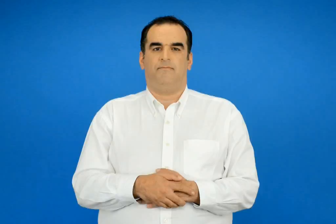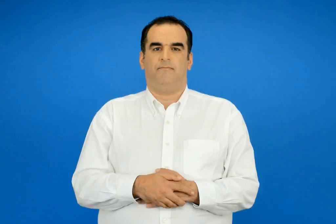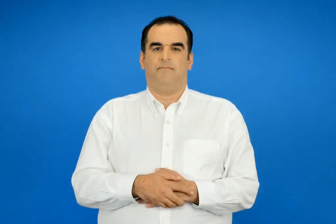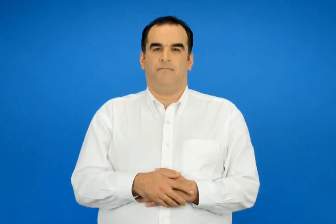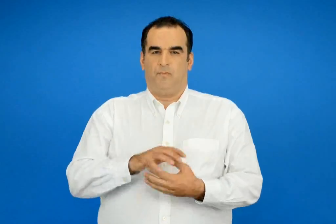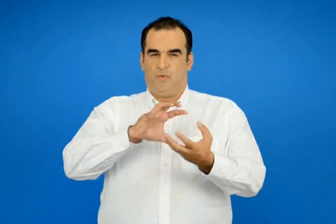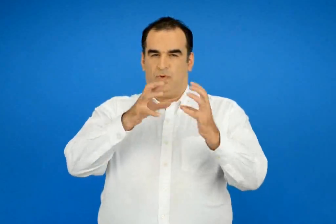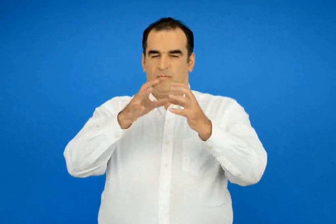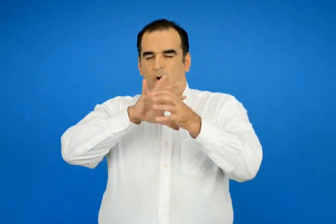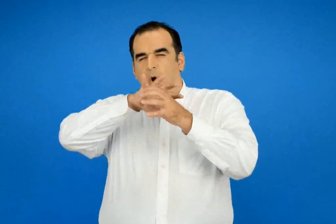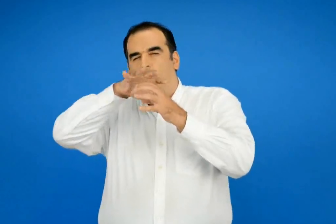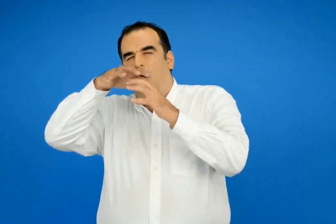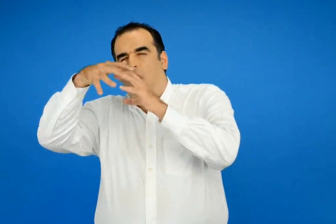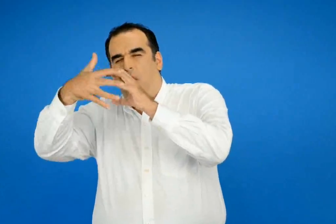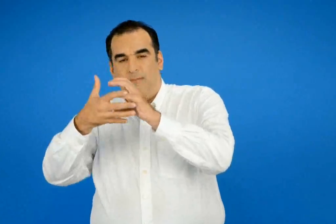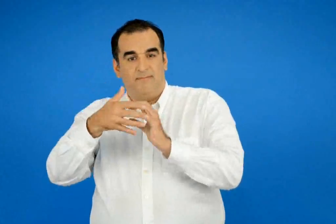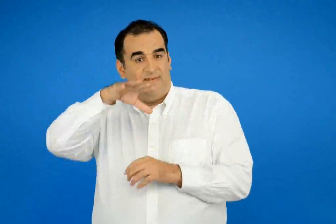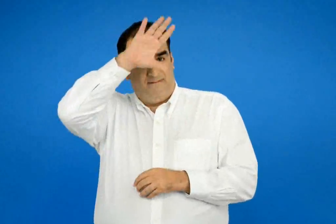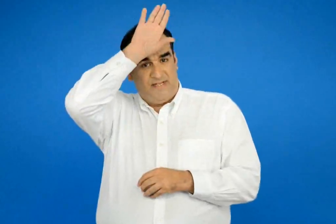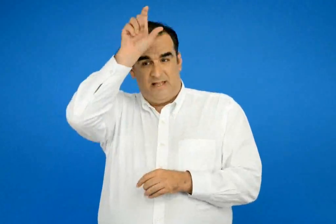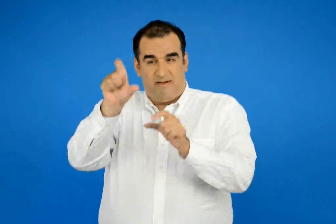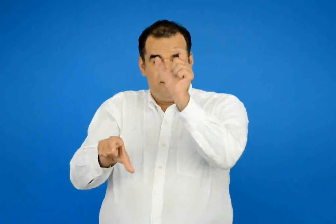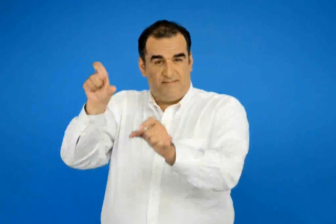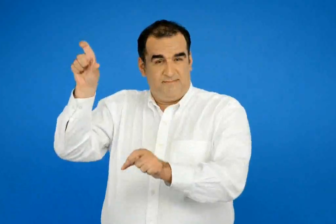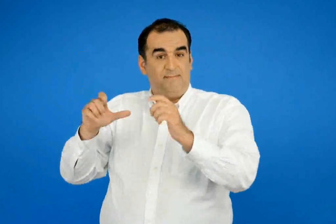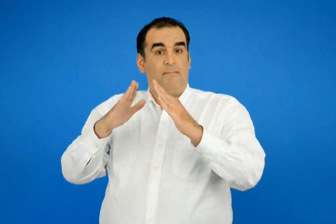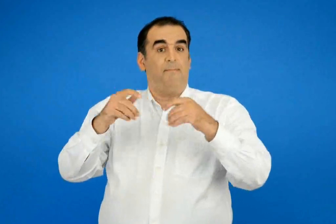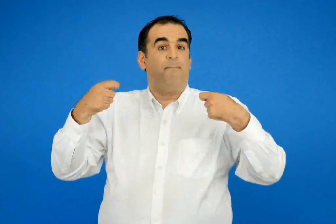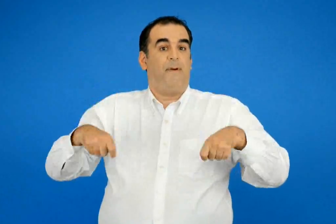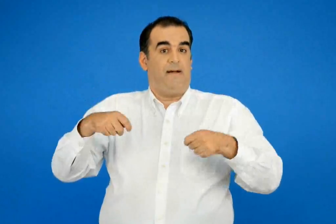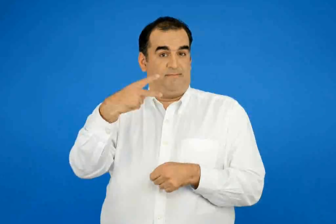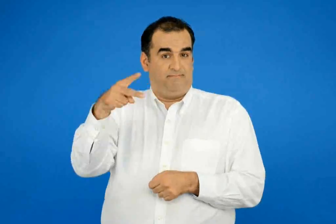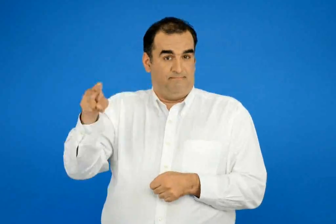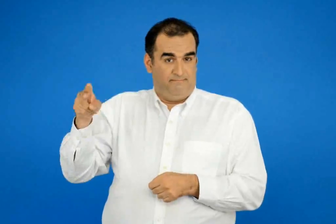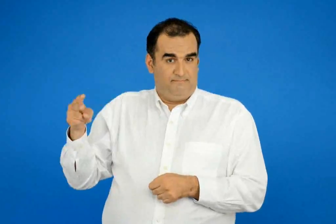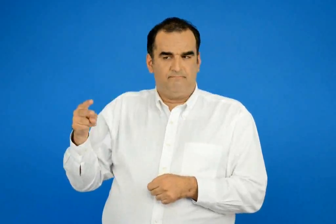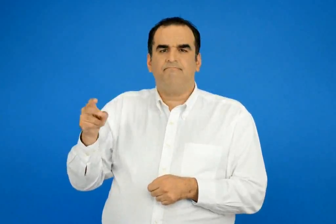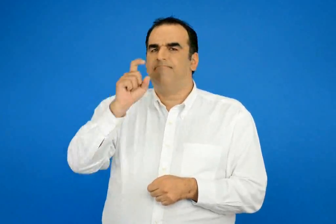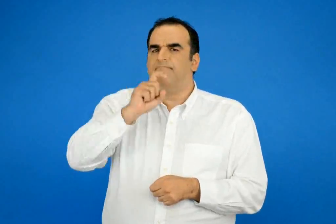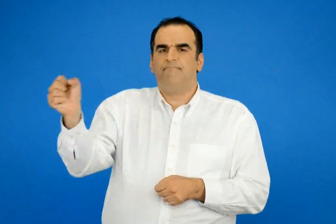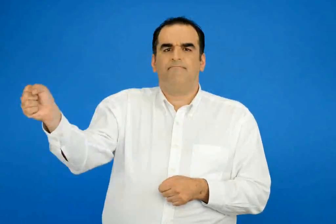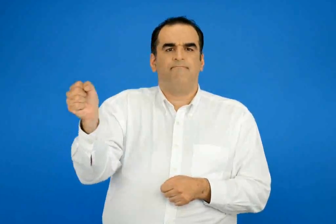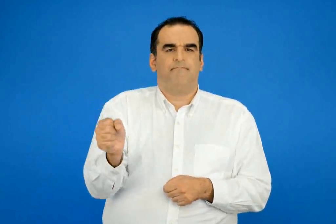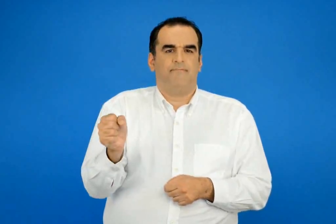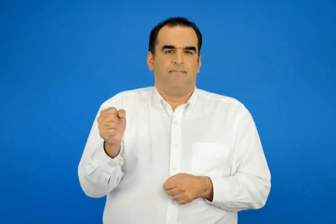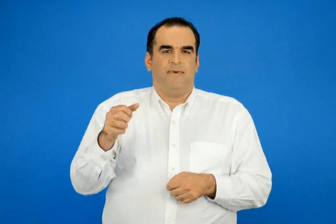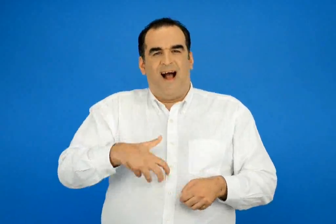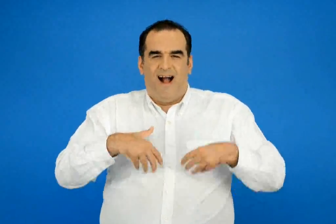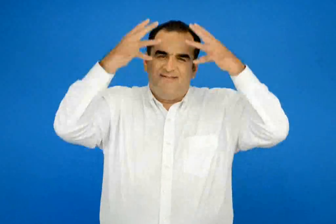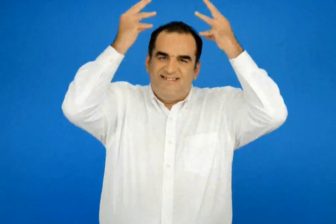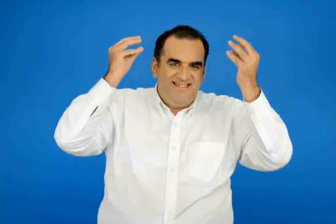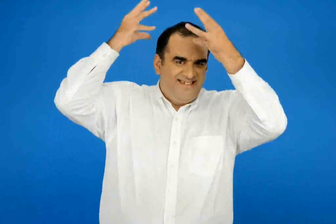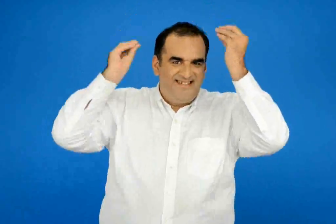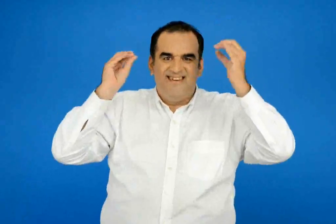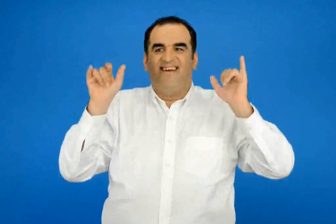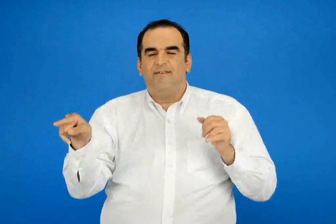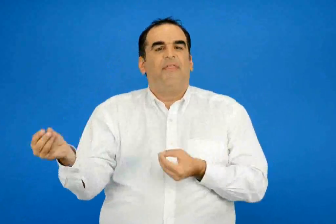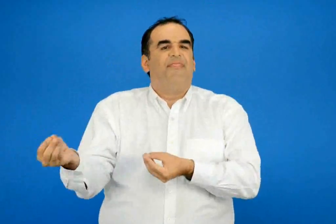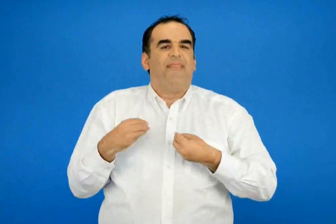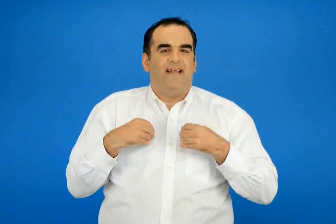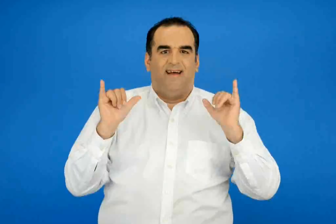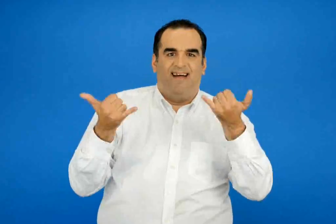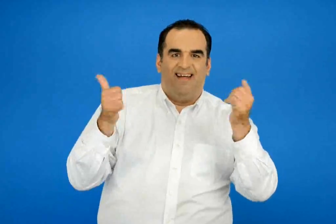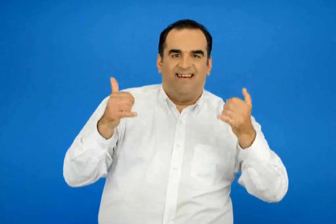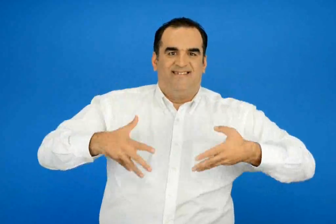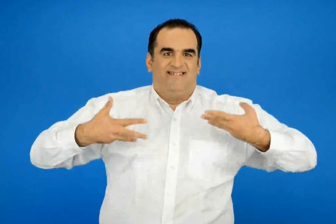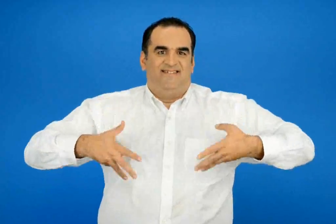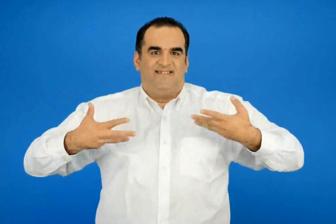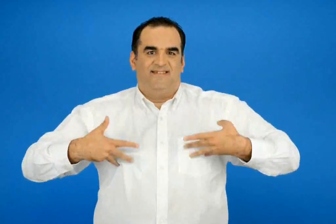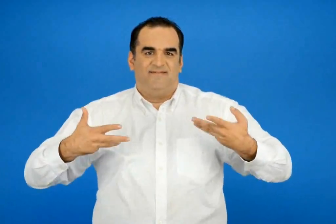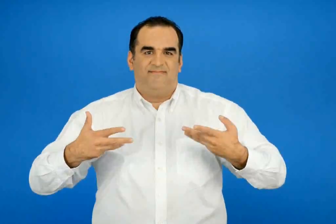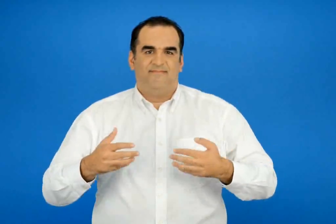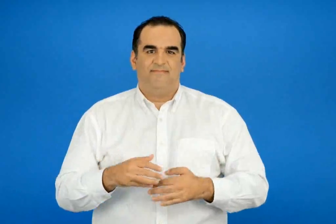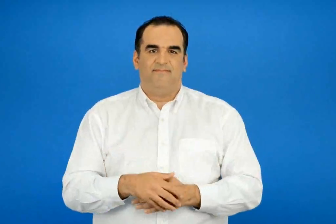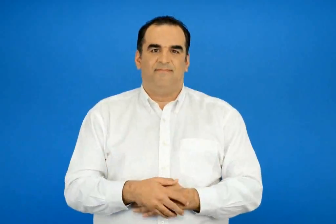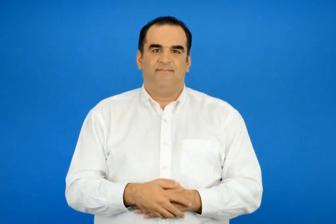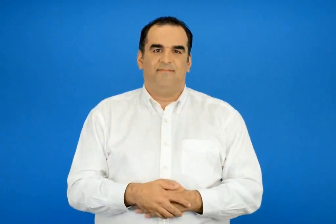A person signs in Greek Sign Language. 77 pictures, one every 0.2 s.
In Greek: βασιλιάδες σε όλο τον κόσμο είχαν στο παλάτι τους γελωτοποιούς για να τους φτιάχνουν το κέφι
